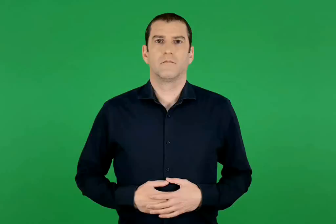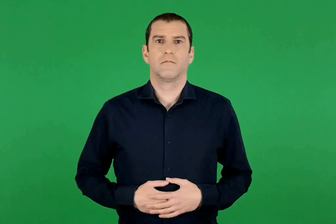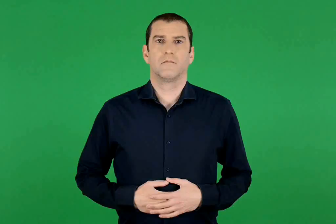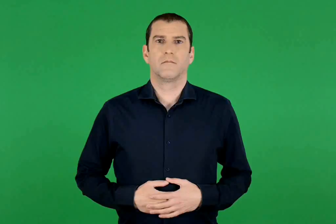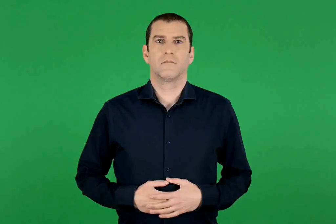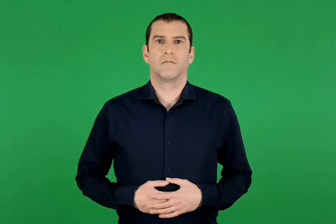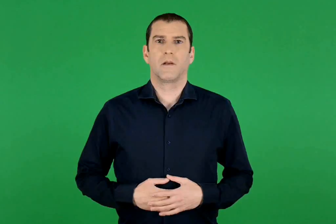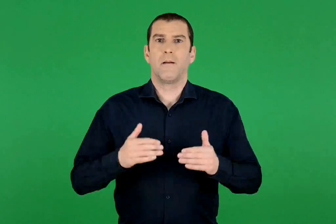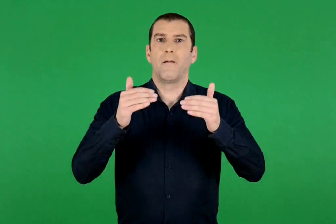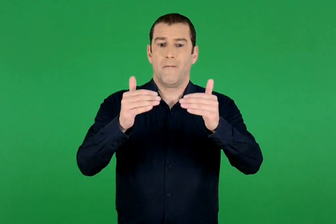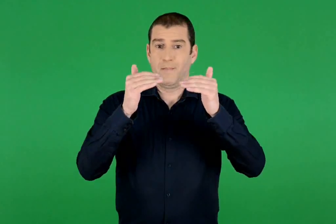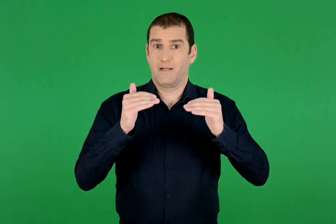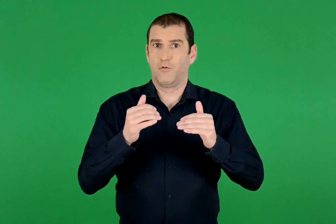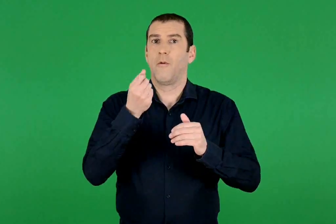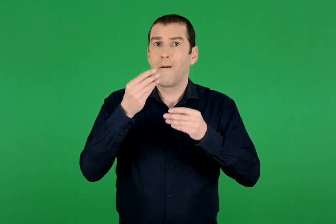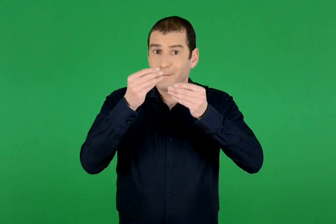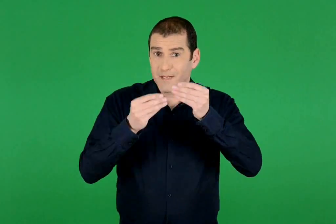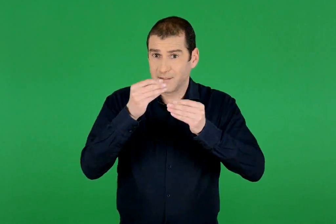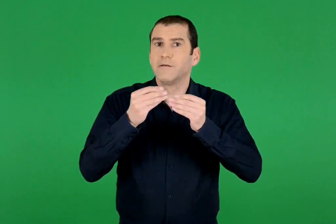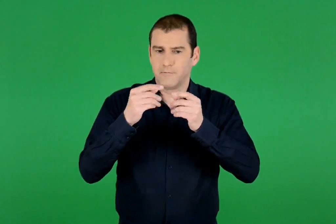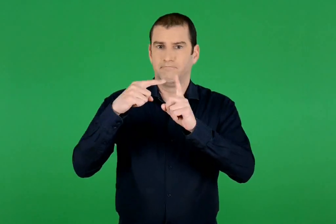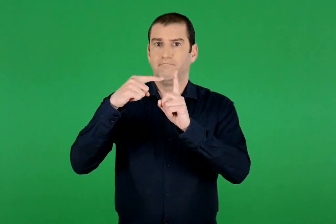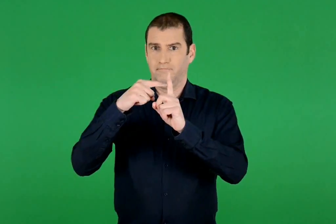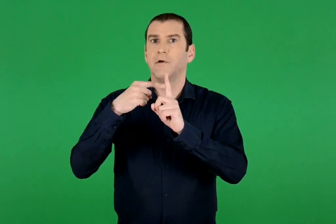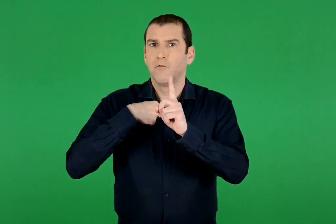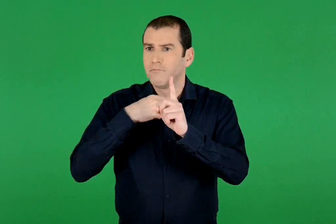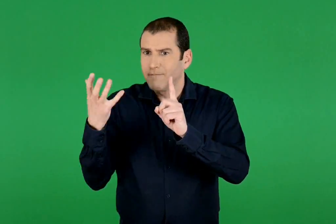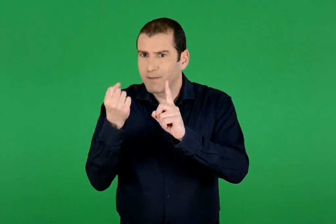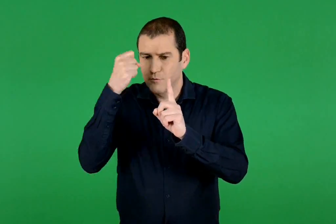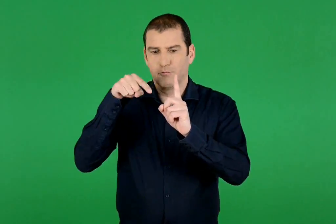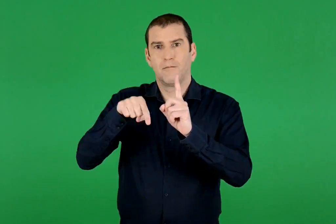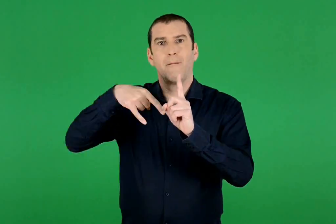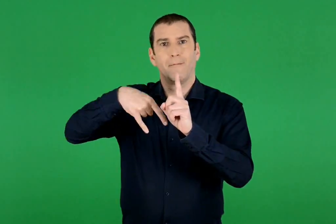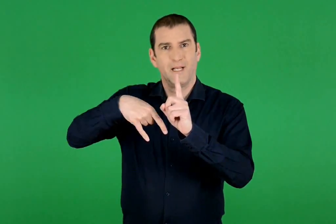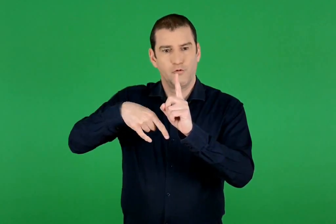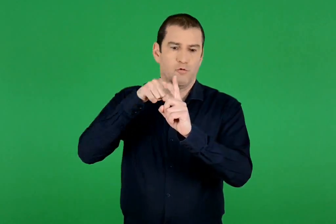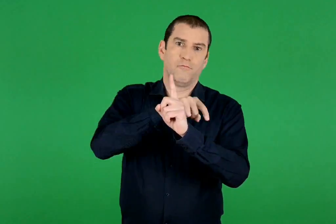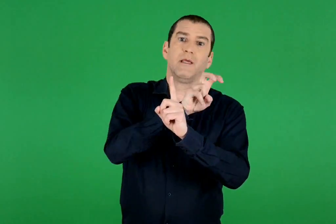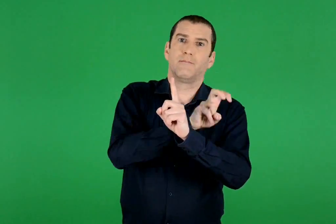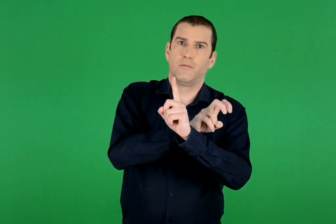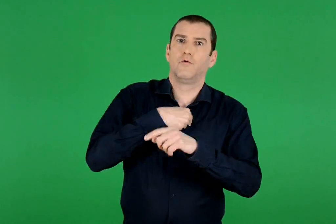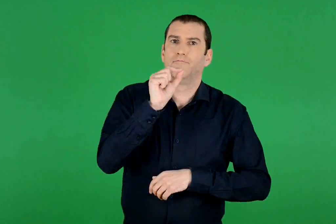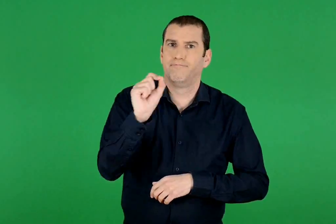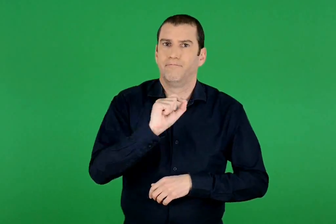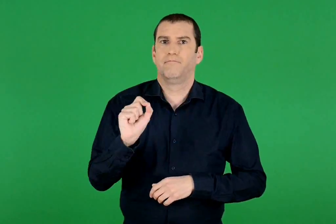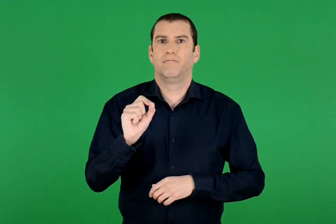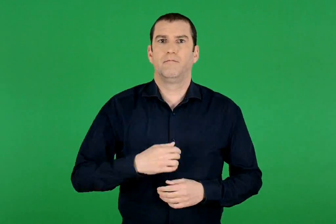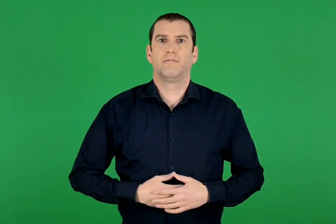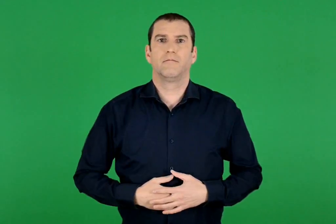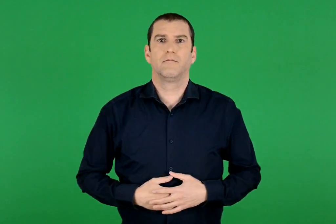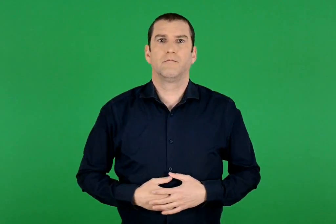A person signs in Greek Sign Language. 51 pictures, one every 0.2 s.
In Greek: βρίσκω και συμπληρώνω το πηλίκο και το υπόλοιπο στις παρακάτω πράξεις
